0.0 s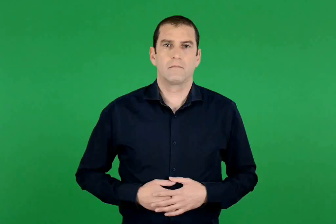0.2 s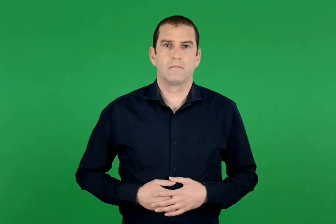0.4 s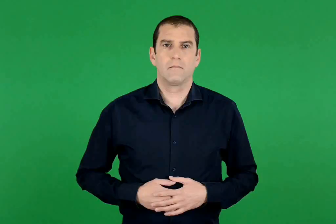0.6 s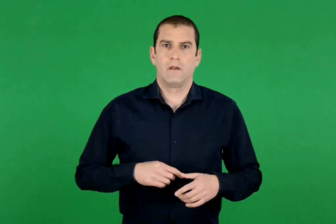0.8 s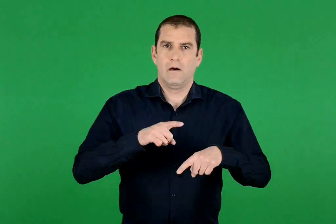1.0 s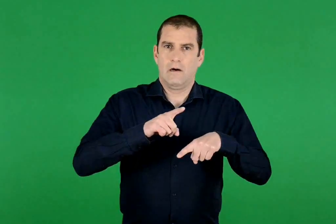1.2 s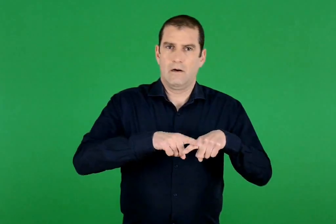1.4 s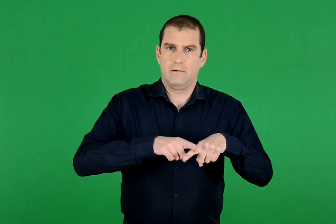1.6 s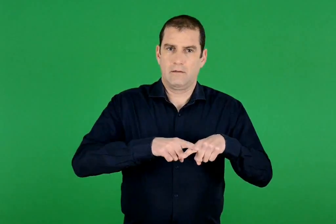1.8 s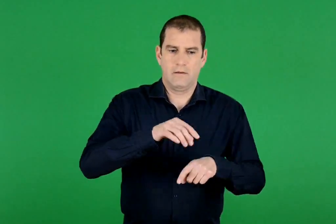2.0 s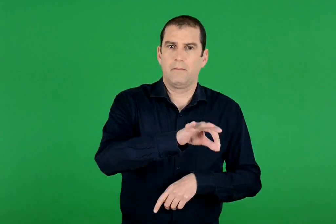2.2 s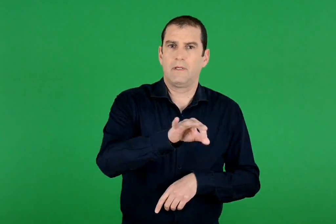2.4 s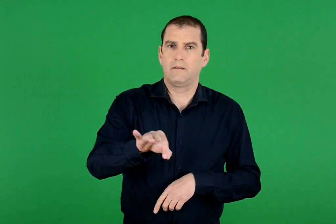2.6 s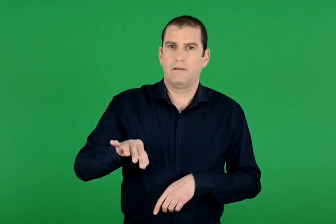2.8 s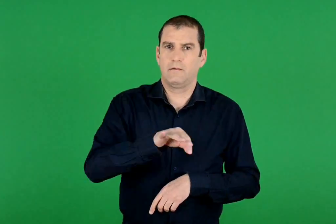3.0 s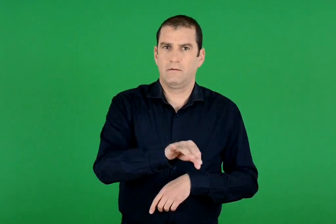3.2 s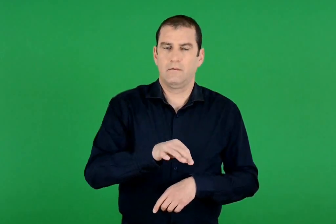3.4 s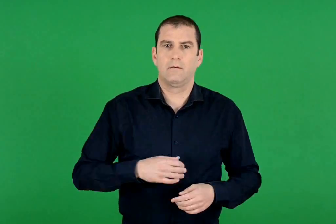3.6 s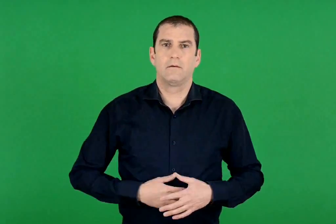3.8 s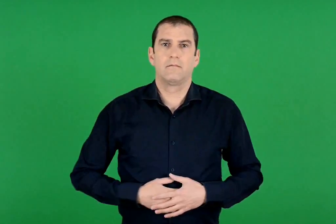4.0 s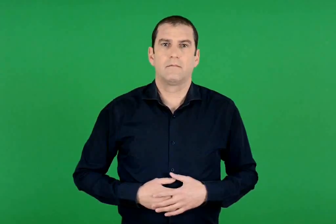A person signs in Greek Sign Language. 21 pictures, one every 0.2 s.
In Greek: ελληνικοί μεζέδες
